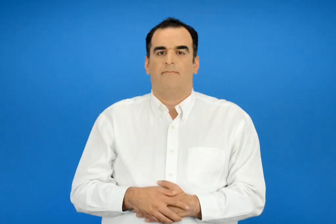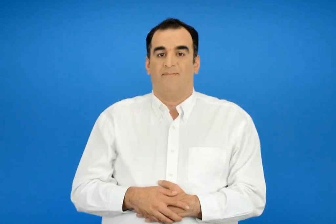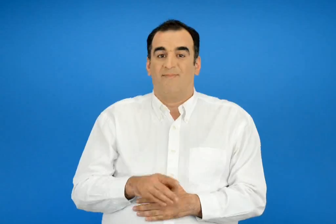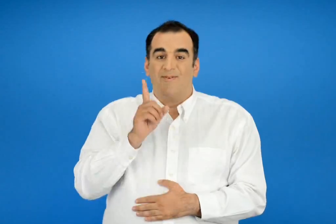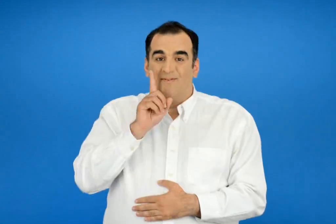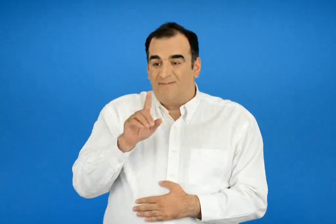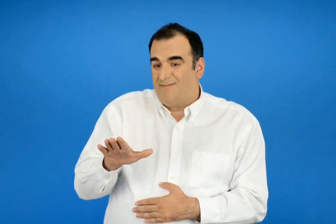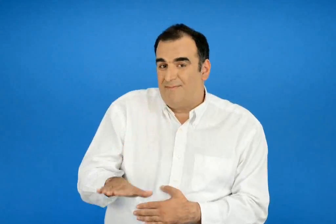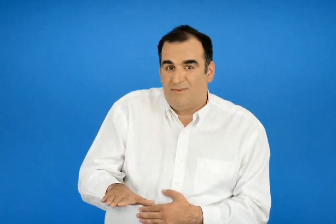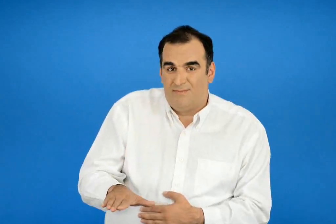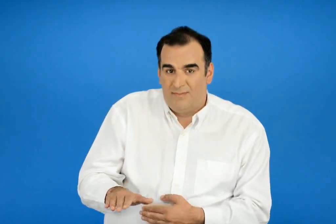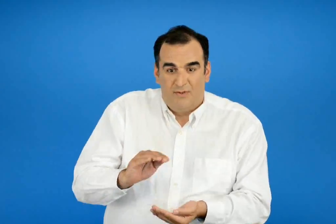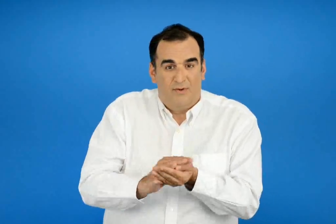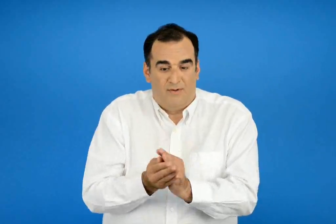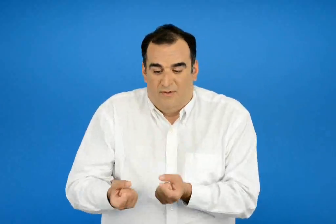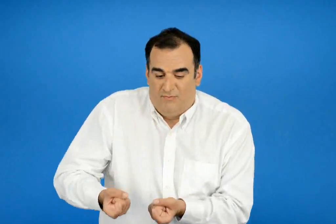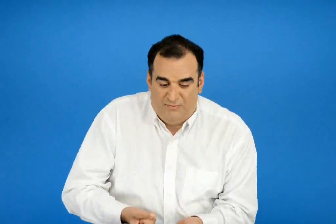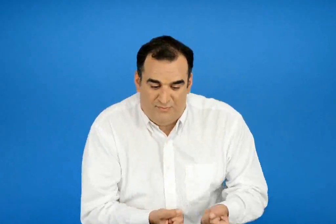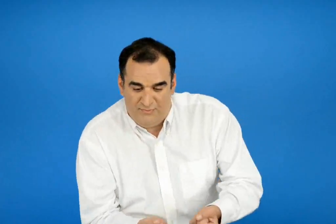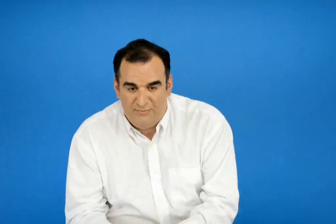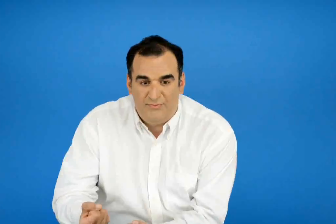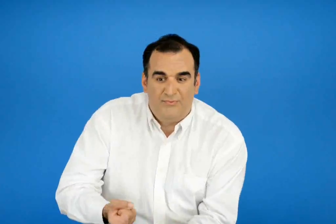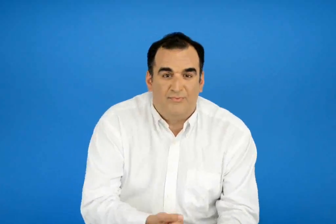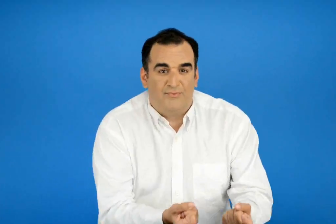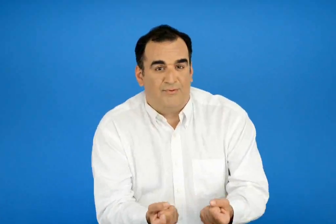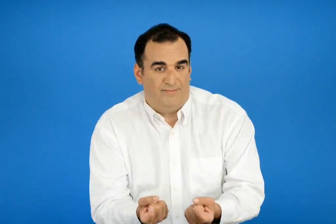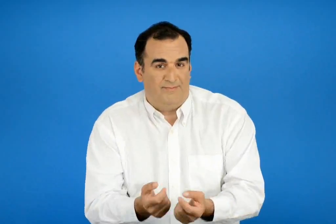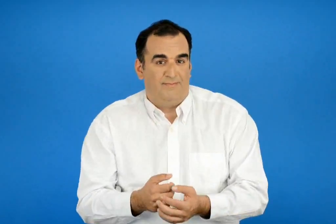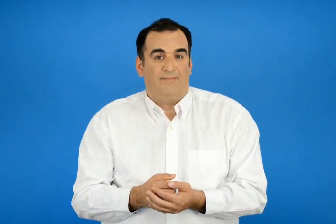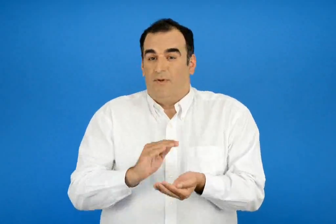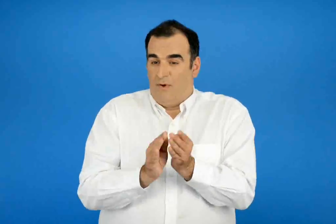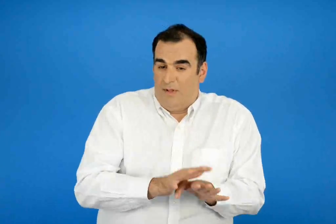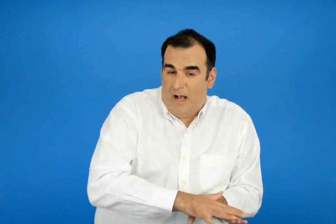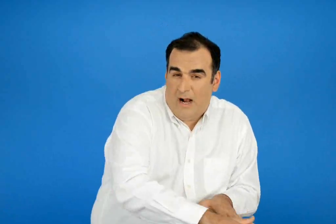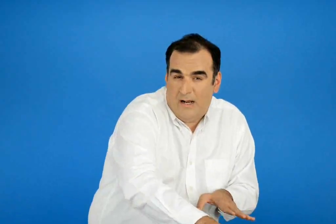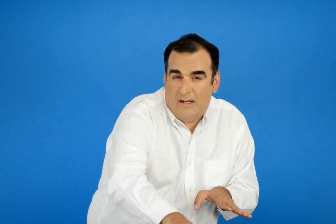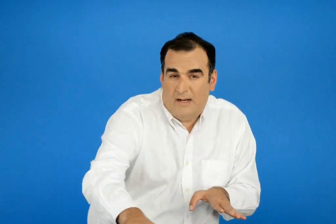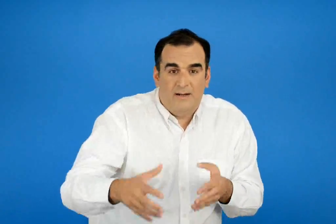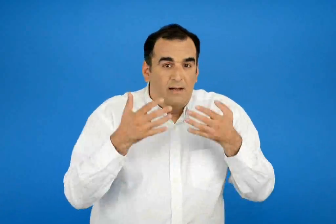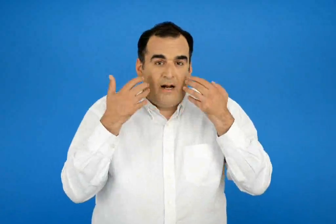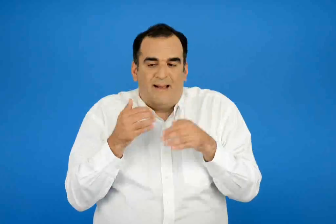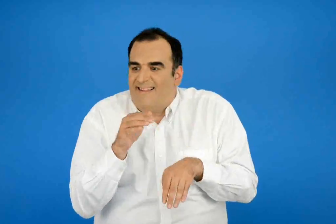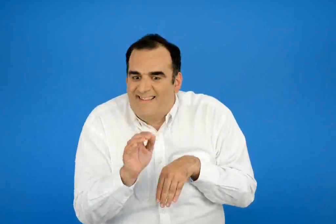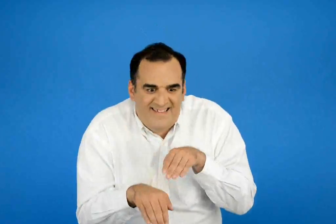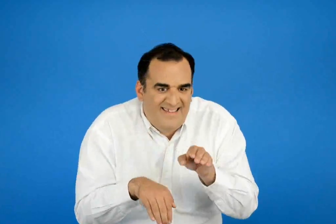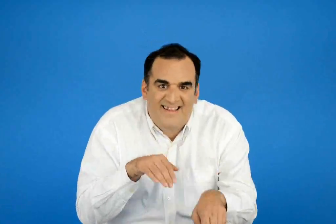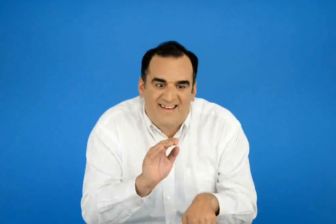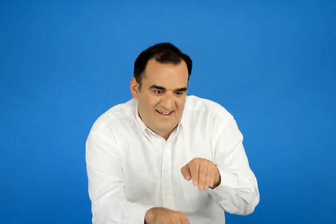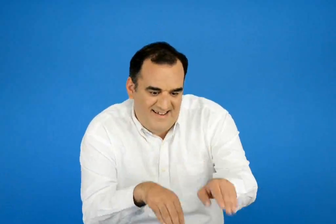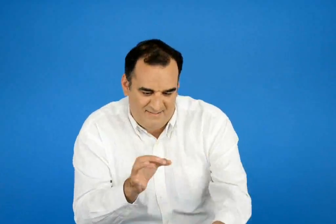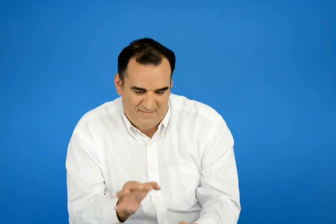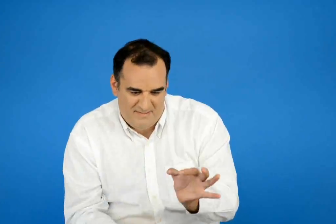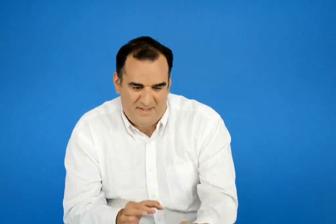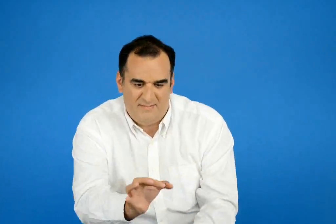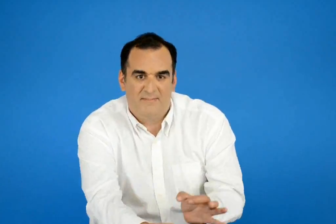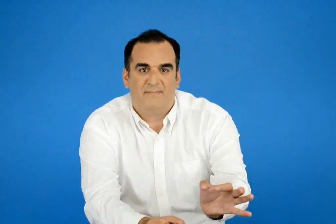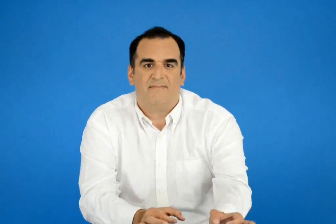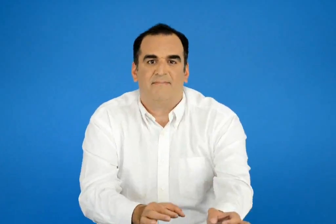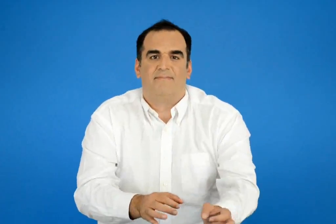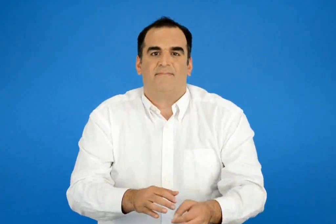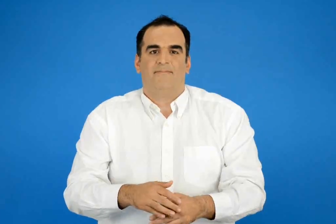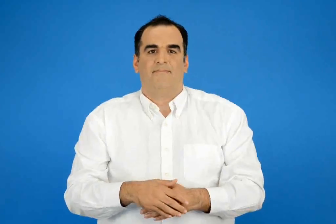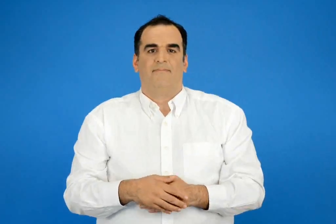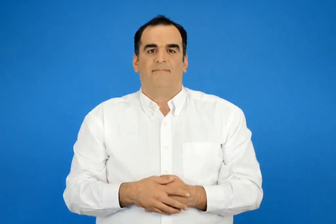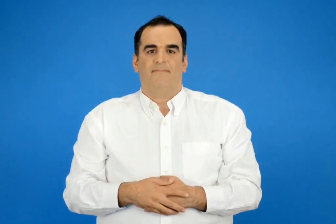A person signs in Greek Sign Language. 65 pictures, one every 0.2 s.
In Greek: ένα κοριτσάκι κάνει έλκηθρο μια γάτα αφήνει τα ίχνη της στο χιόνι
